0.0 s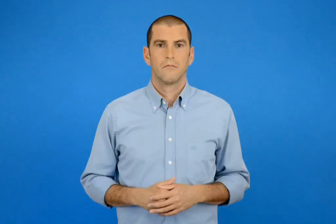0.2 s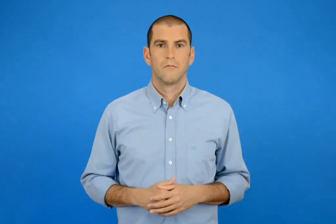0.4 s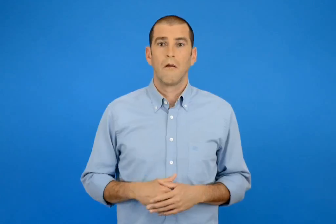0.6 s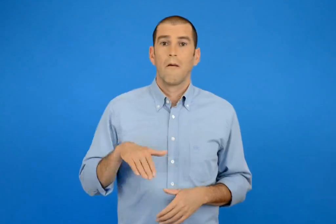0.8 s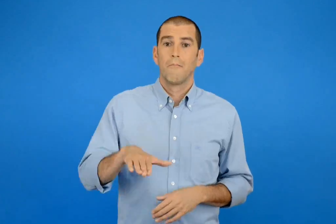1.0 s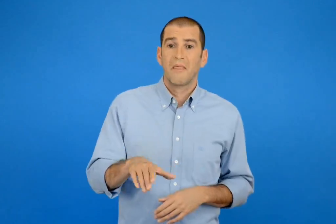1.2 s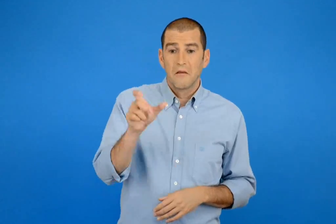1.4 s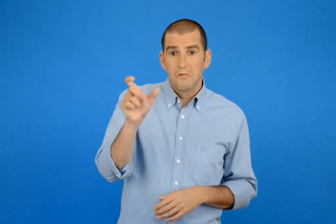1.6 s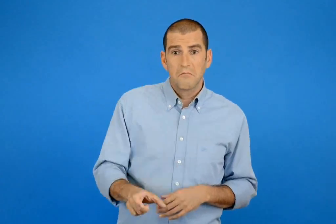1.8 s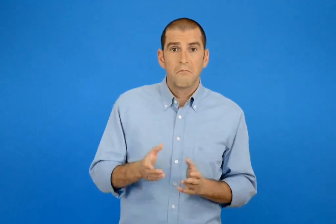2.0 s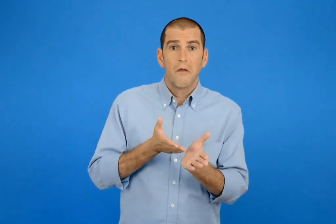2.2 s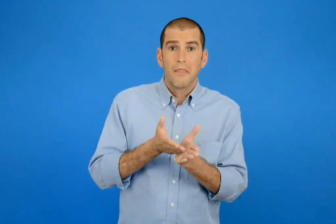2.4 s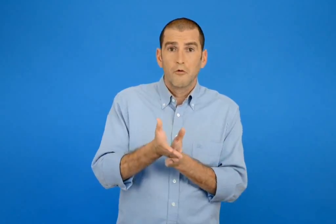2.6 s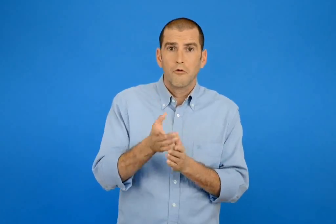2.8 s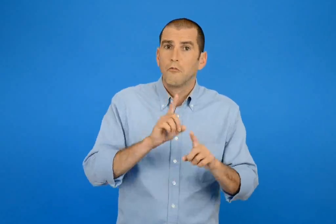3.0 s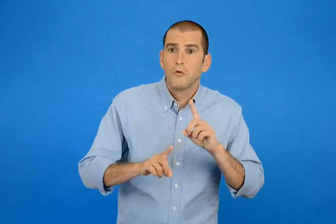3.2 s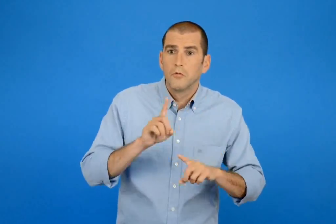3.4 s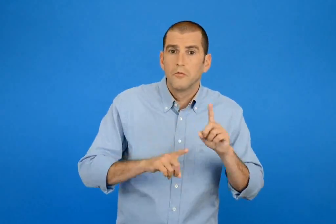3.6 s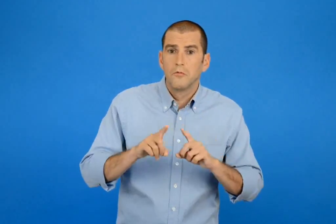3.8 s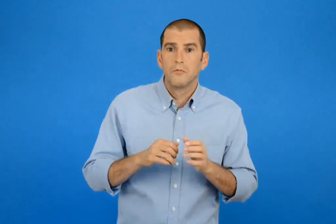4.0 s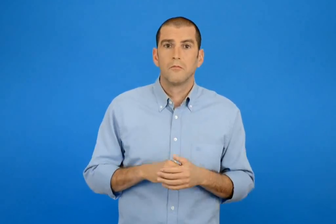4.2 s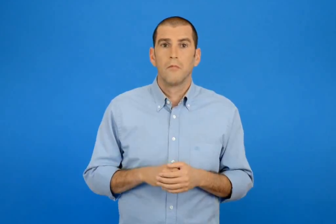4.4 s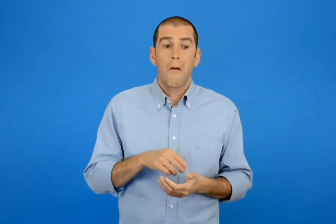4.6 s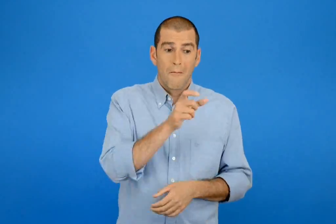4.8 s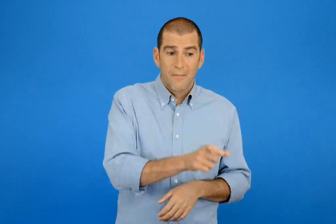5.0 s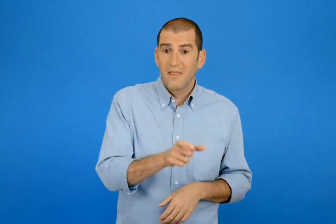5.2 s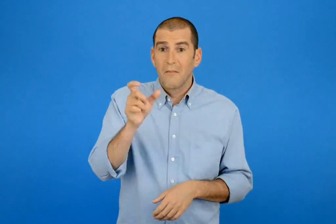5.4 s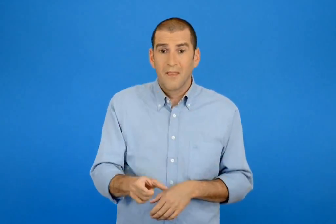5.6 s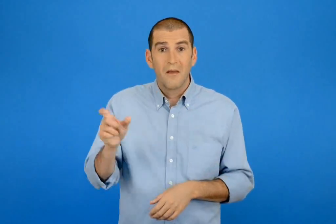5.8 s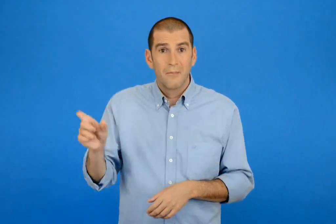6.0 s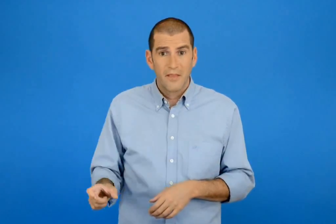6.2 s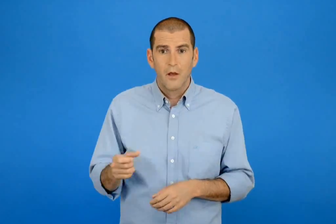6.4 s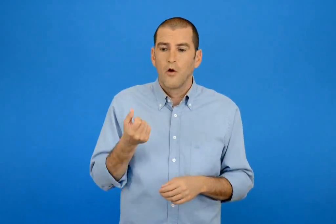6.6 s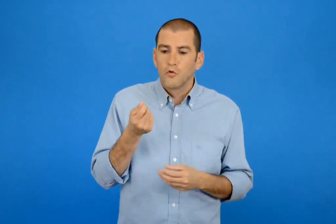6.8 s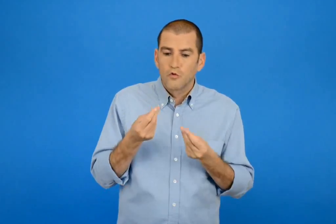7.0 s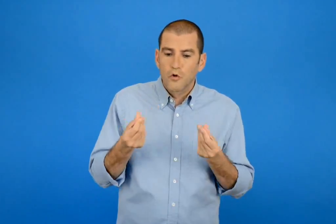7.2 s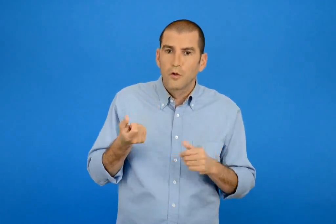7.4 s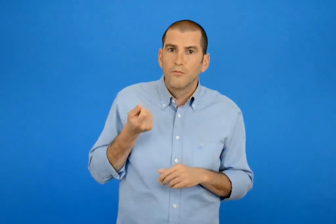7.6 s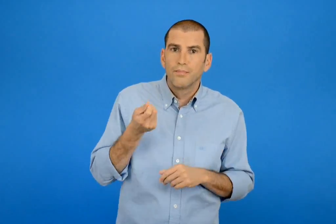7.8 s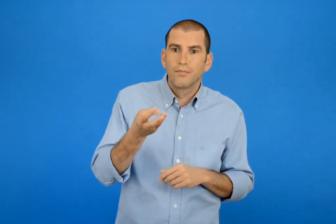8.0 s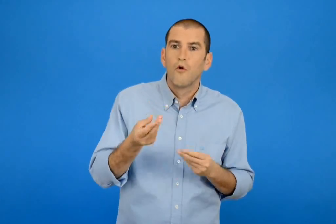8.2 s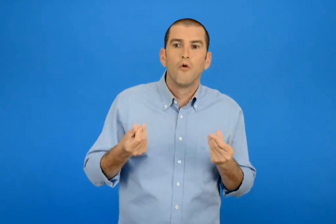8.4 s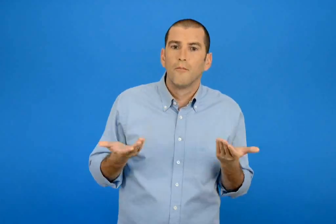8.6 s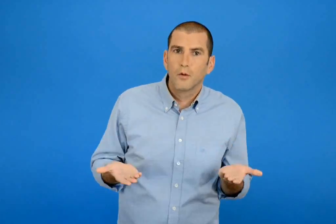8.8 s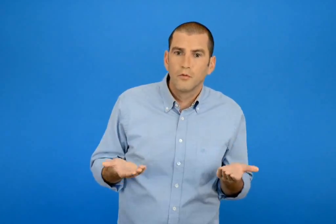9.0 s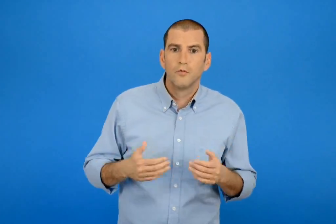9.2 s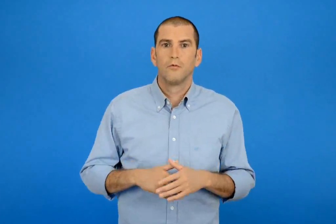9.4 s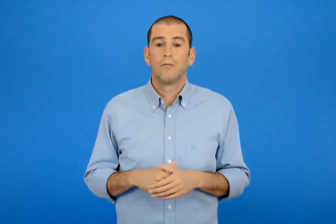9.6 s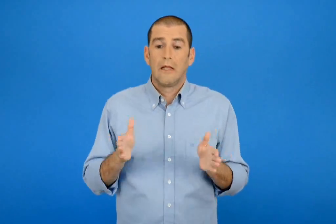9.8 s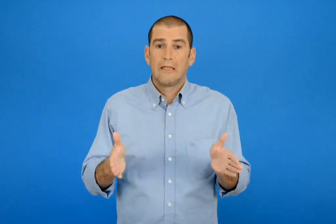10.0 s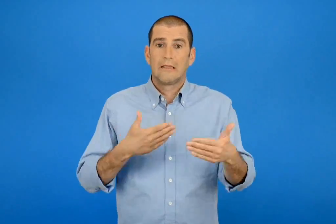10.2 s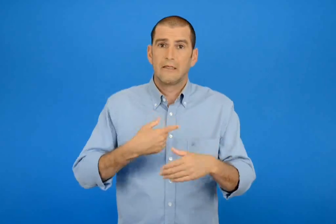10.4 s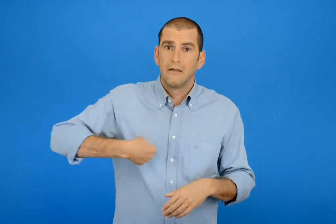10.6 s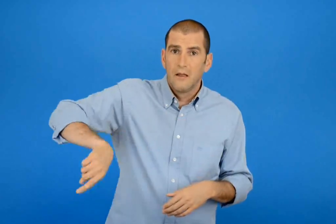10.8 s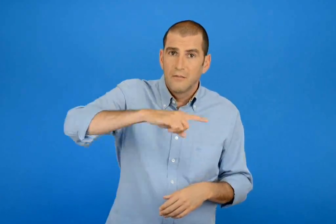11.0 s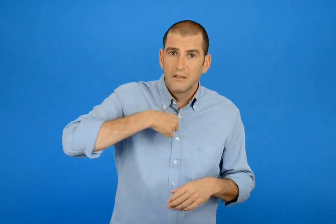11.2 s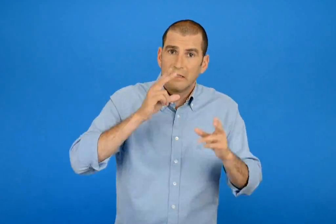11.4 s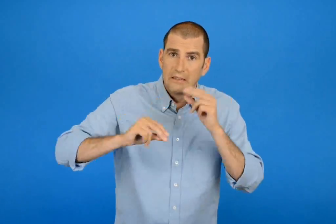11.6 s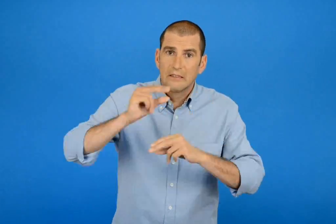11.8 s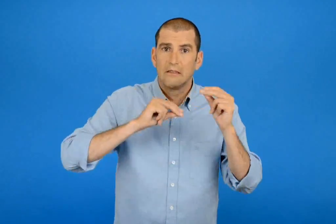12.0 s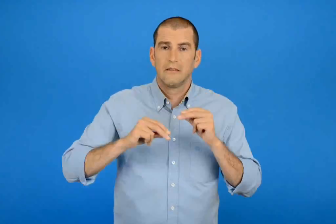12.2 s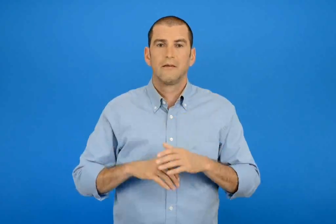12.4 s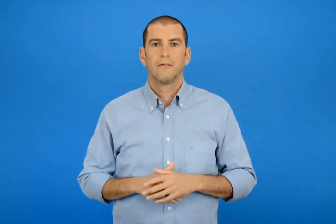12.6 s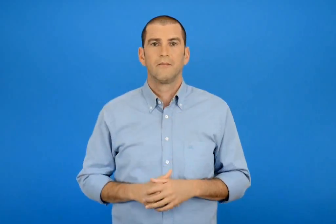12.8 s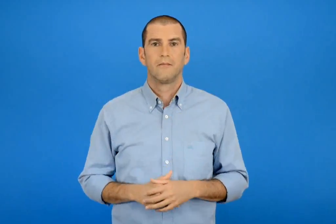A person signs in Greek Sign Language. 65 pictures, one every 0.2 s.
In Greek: ποιό παιδί έχει δίκιο ; με ποιόν τρόπο μέτρησε κάθε παιδί ; συζητάμε στην τάξη
